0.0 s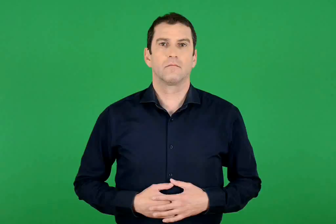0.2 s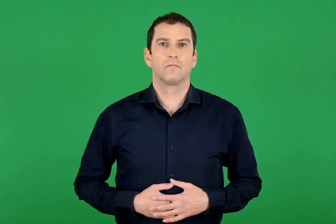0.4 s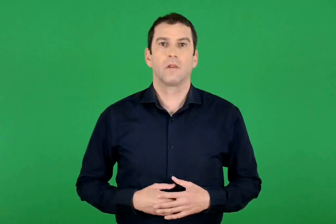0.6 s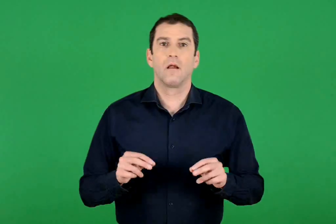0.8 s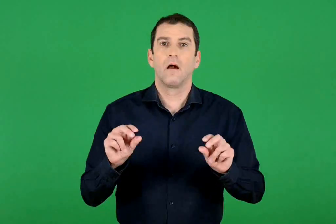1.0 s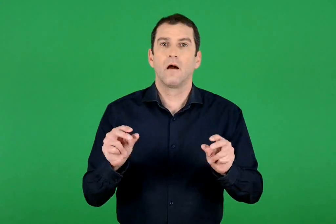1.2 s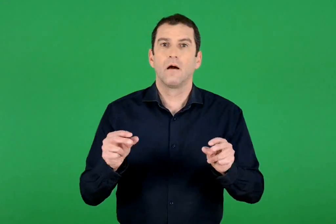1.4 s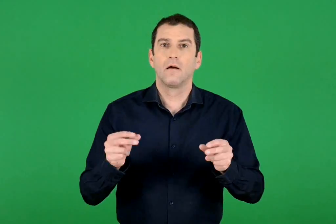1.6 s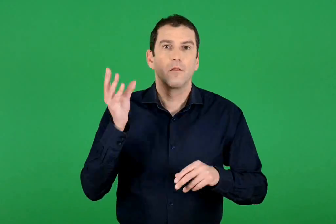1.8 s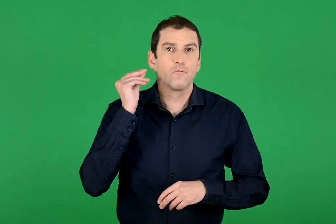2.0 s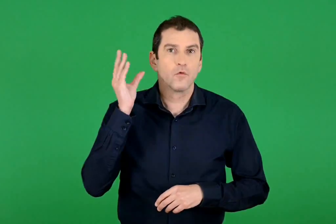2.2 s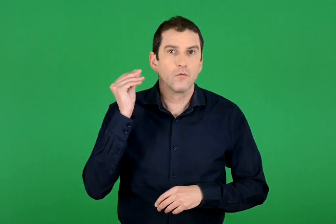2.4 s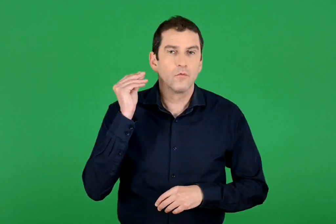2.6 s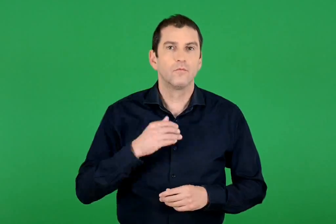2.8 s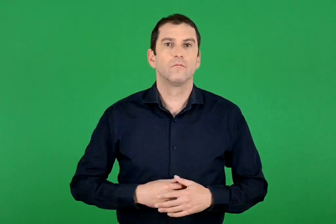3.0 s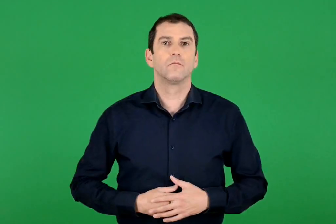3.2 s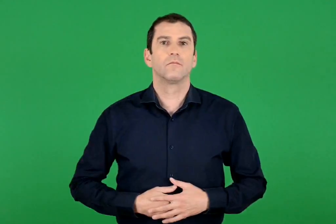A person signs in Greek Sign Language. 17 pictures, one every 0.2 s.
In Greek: το ραδιόφωνο
